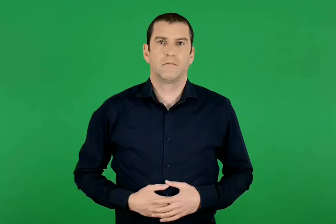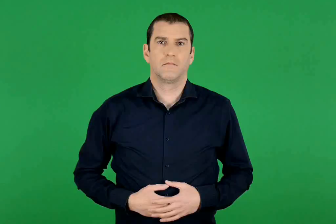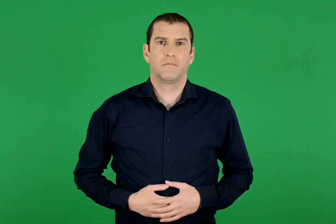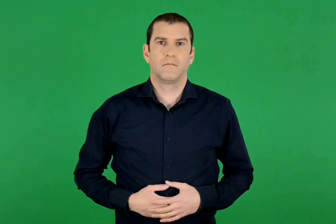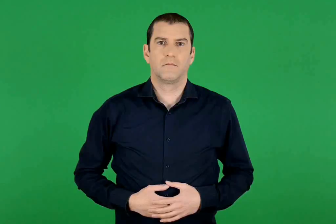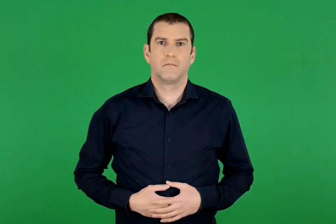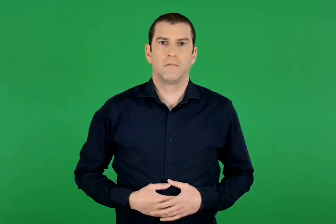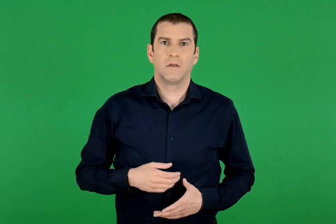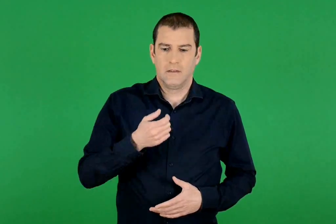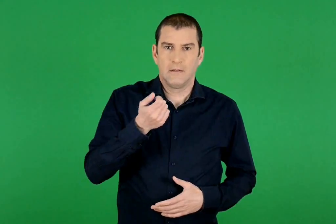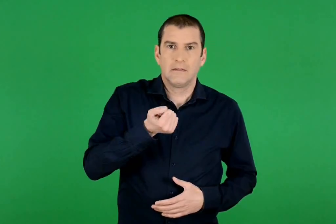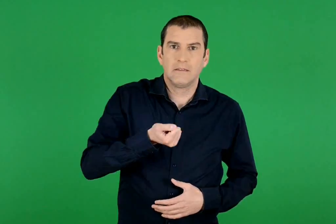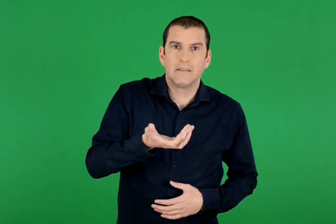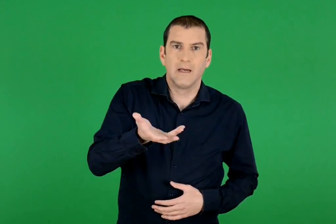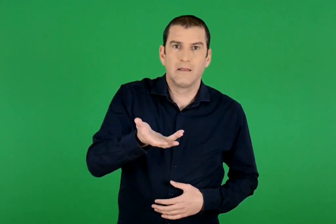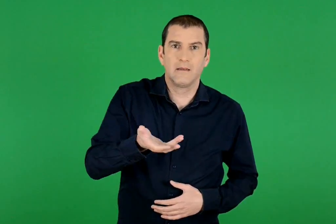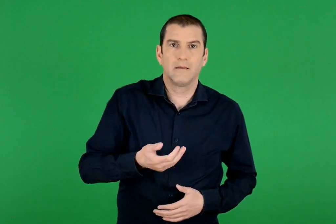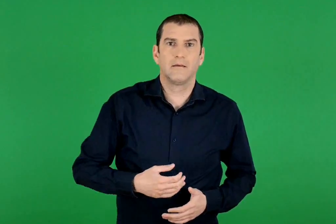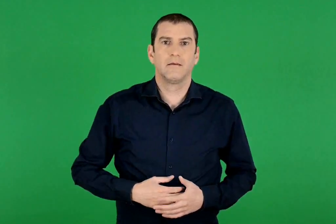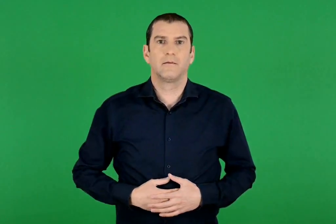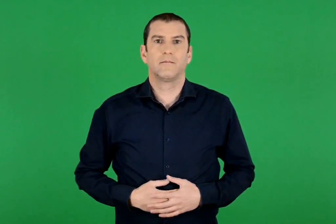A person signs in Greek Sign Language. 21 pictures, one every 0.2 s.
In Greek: το ζάρι
